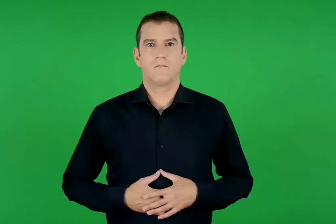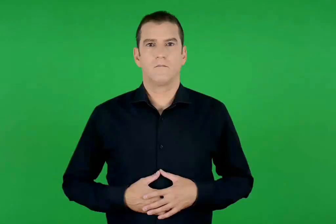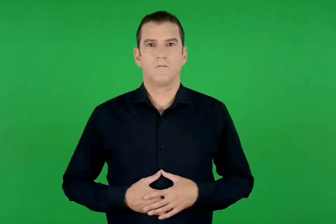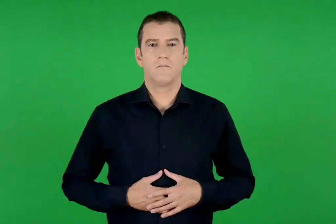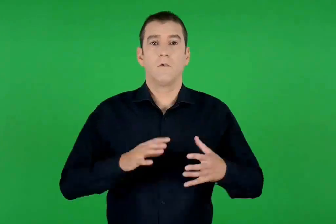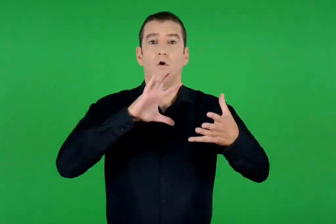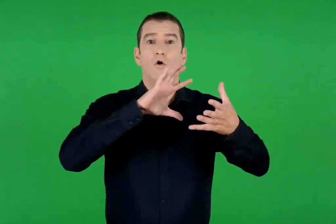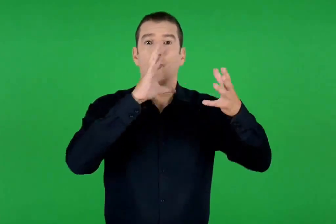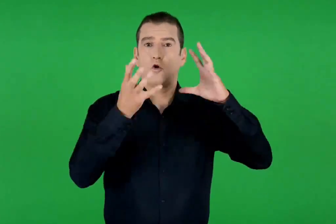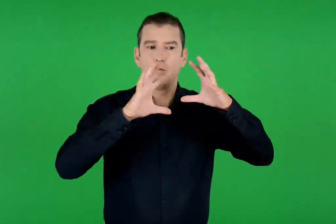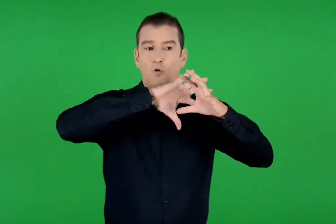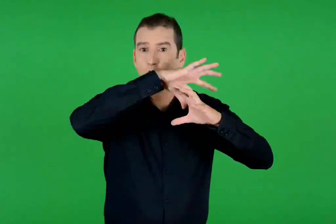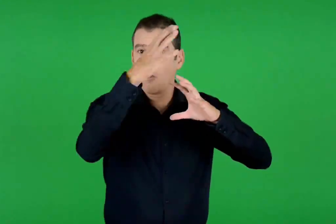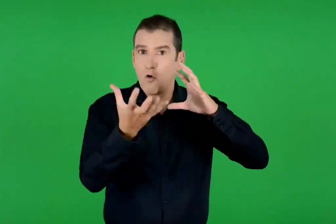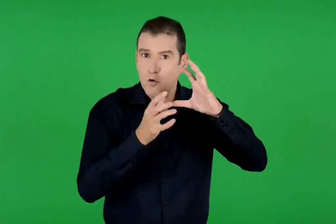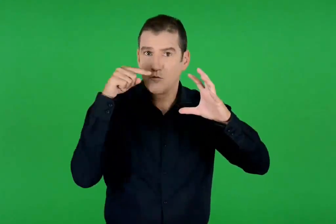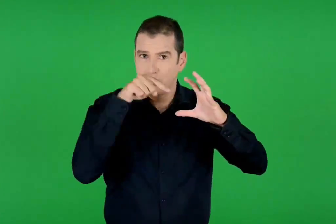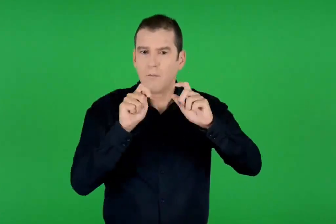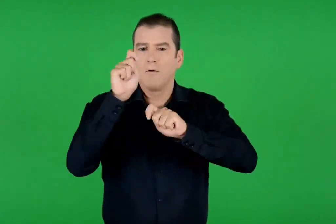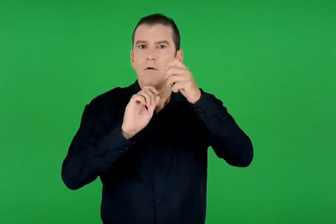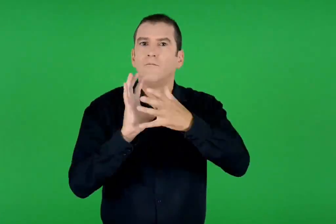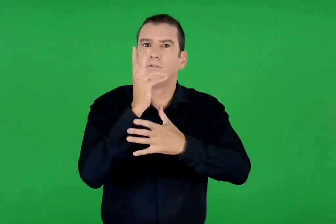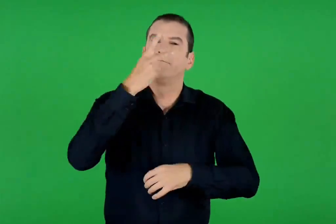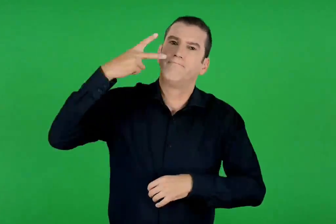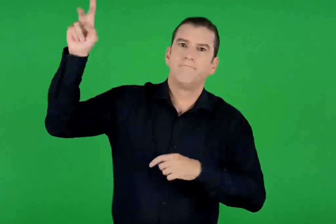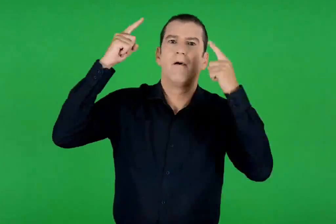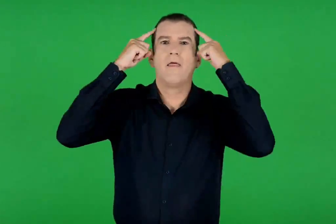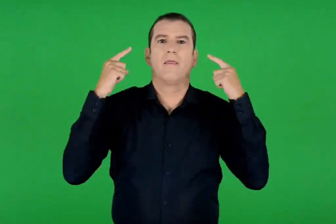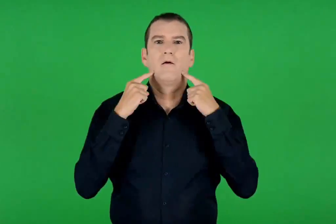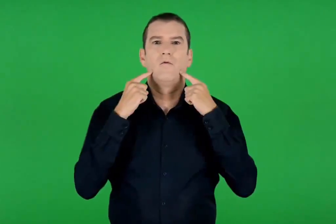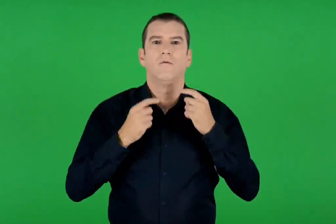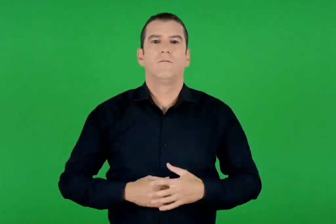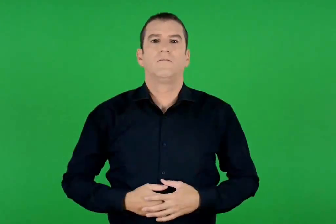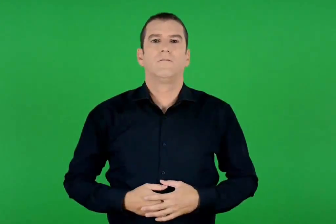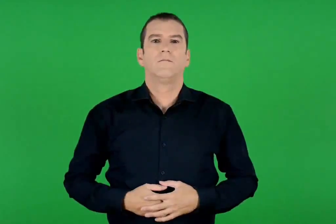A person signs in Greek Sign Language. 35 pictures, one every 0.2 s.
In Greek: όλος ο κόσμος είναι πλάση του θεού
